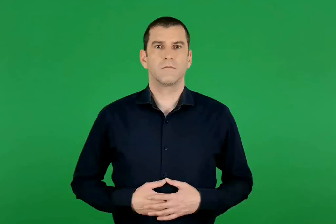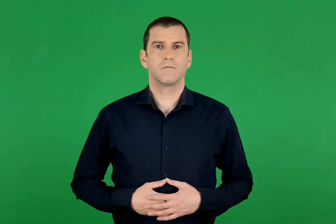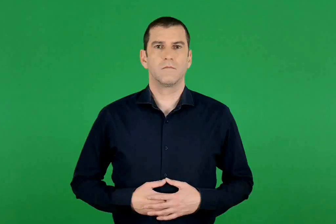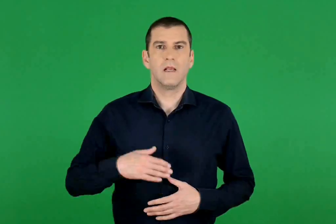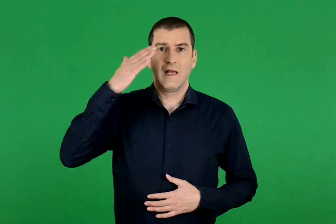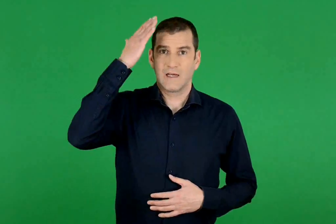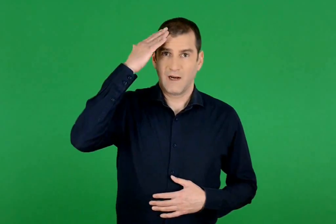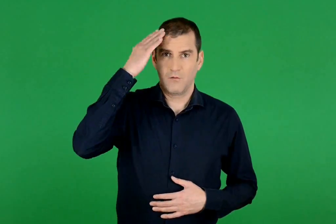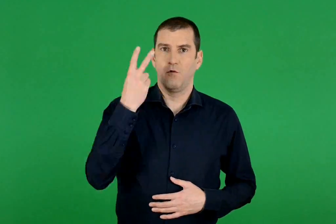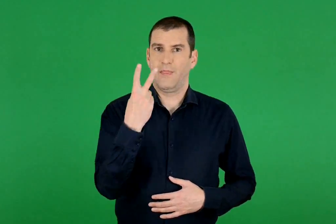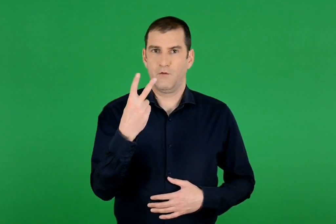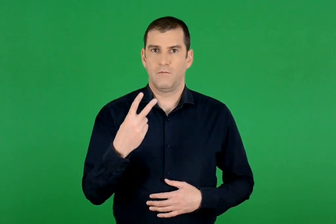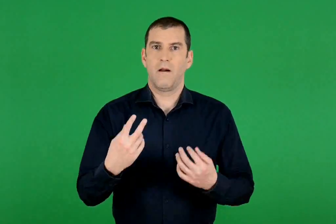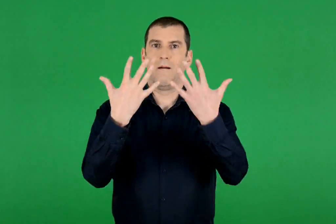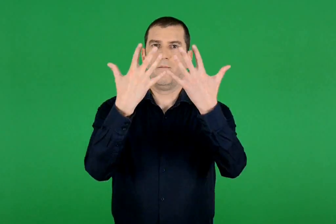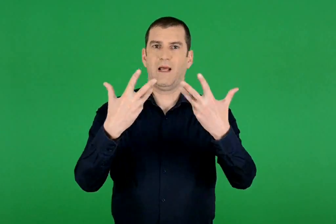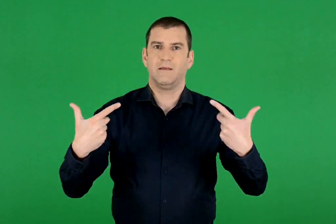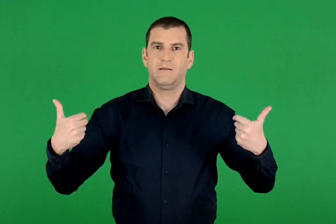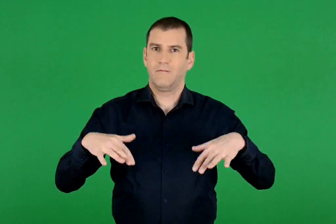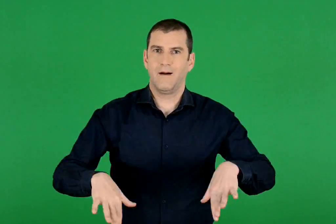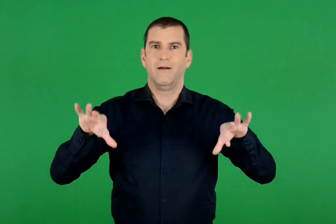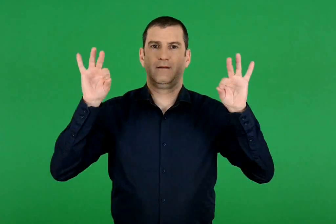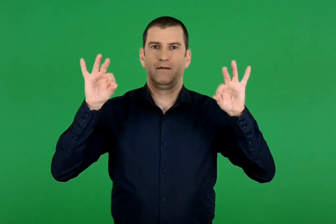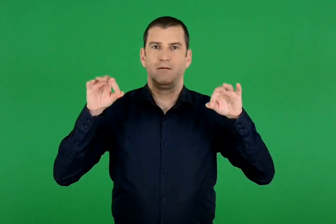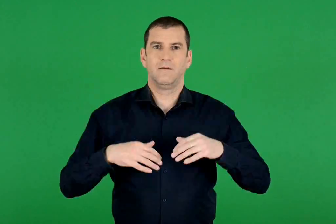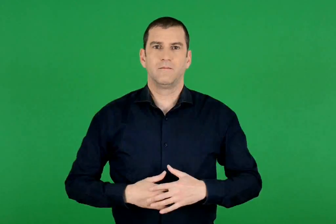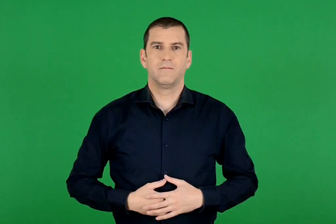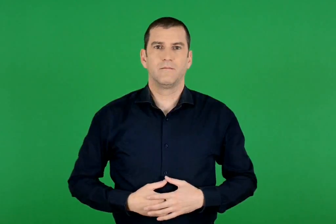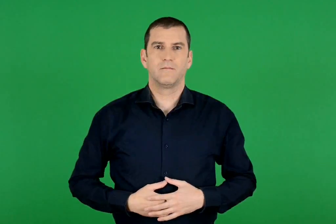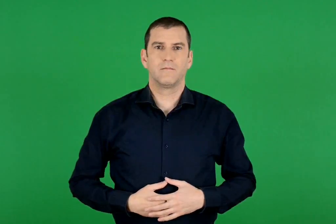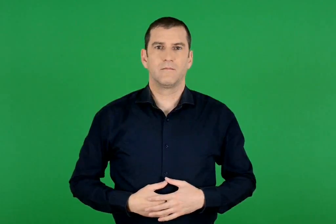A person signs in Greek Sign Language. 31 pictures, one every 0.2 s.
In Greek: κεφάλαιο 2. η παράσταση αρχίζει
